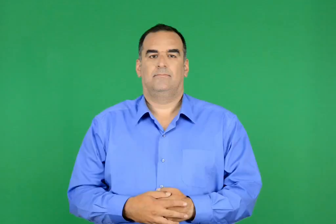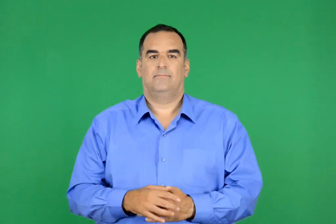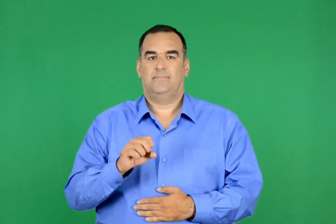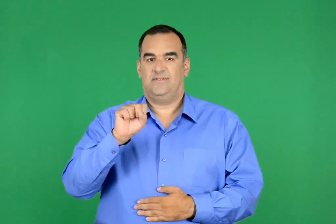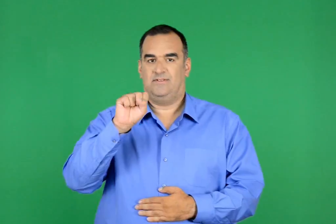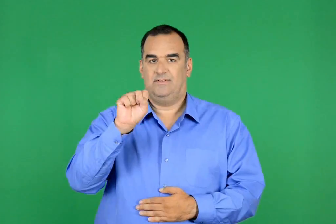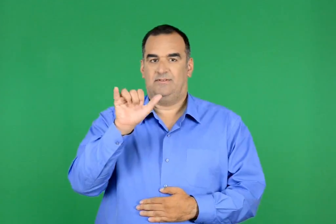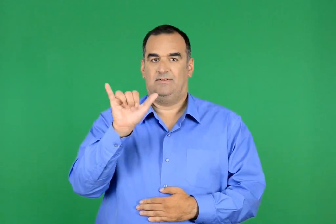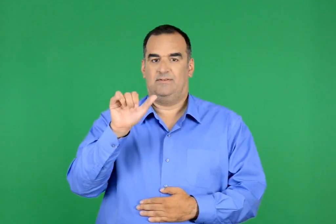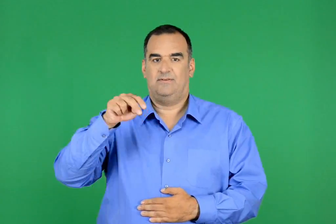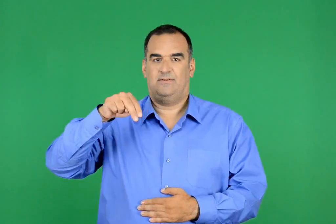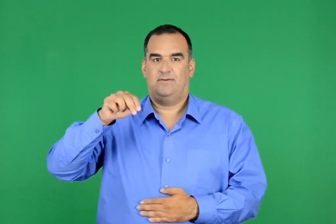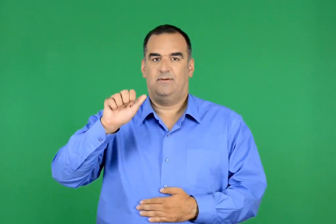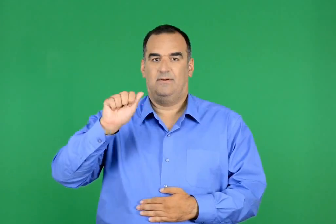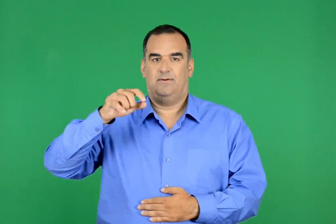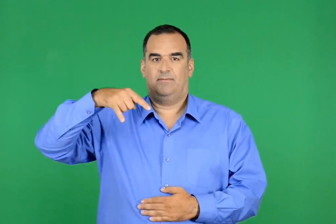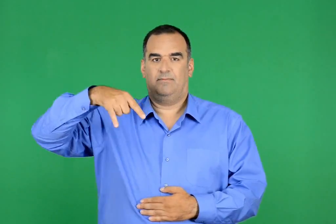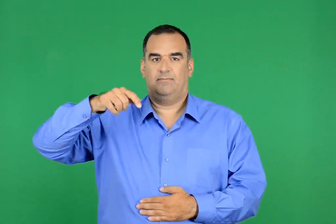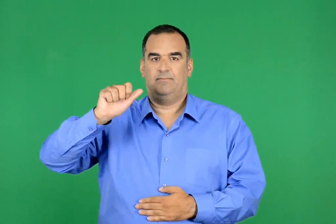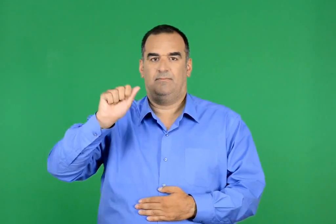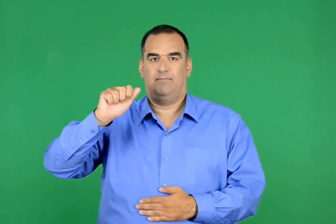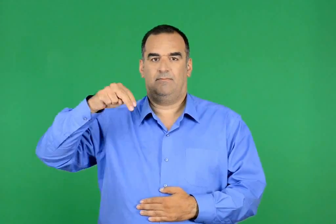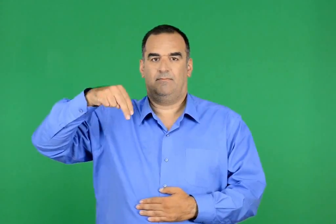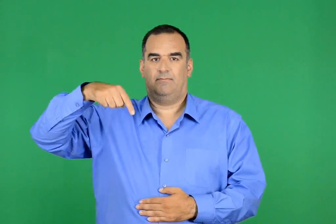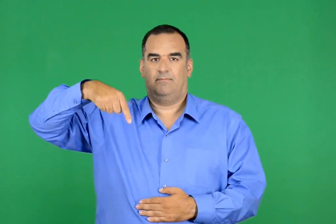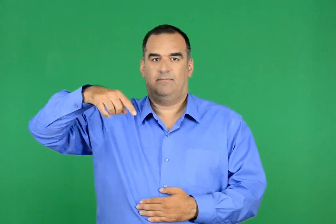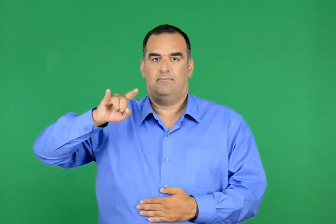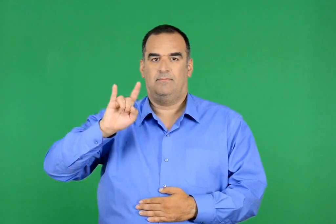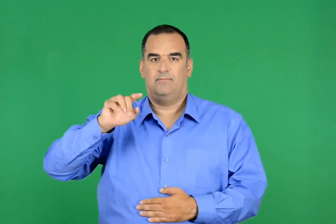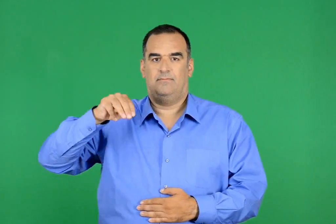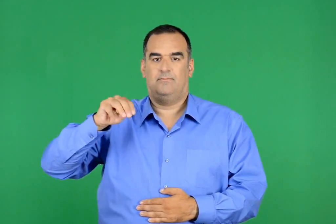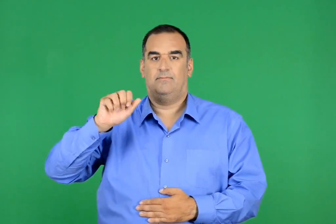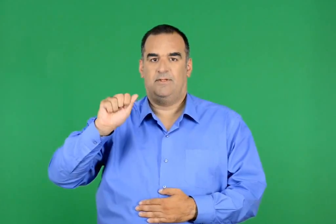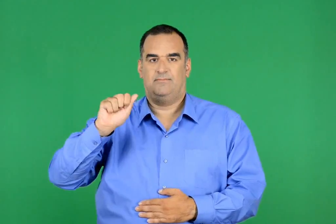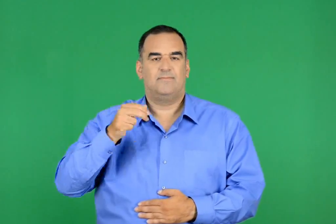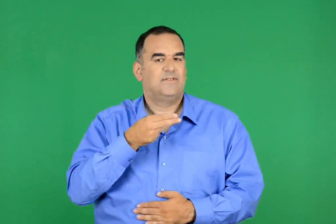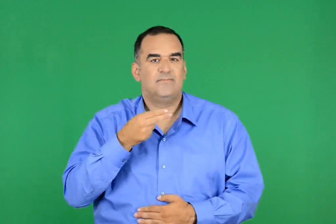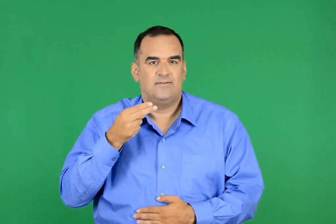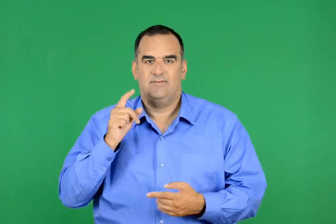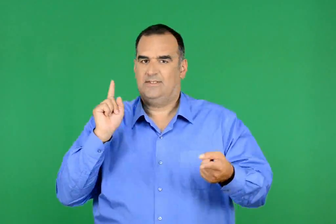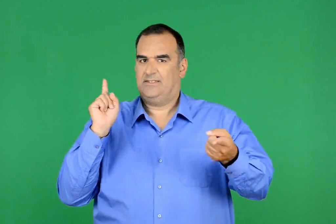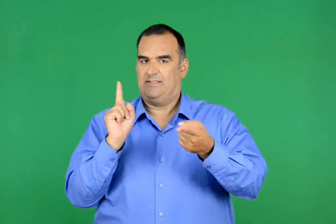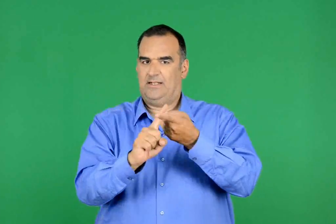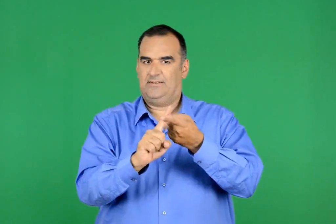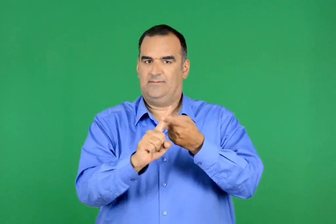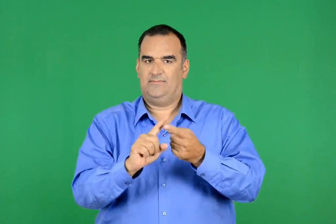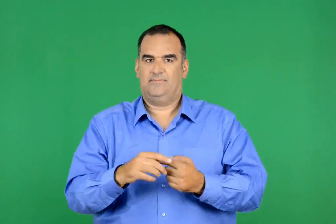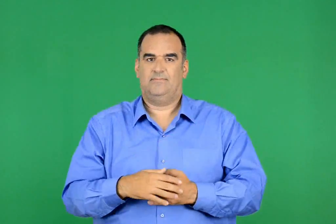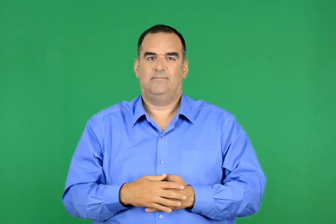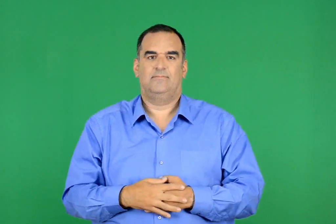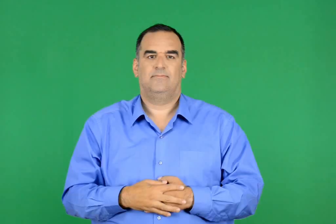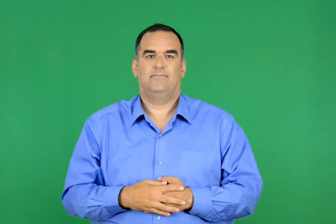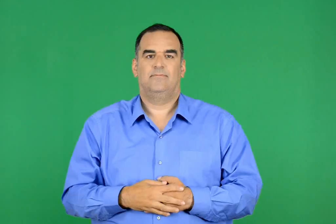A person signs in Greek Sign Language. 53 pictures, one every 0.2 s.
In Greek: συναπάντημα συνάντηση
